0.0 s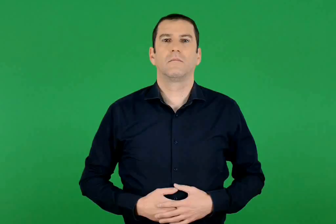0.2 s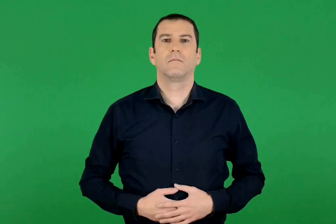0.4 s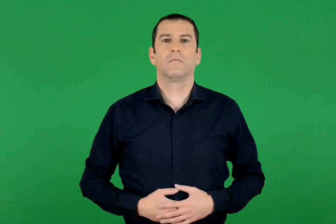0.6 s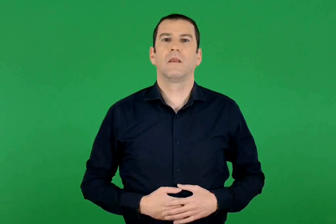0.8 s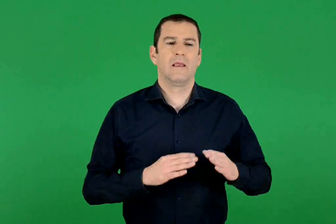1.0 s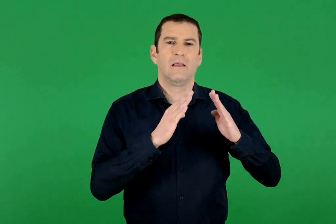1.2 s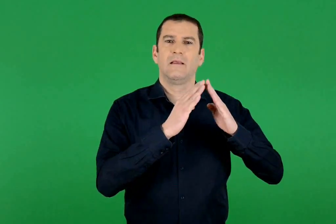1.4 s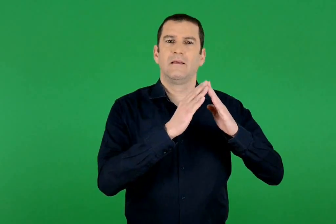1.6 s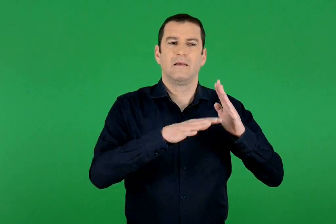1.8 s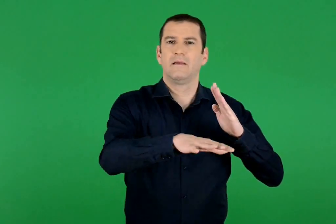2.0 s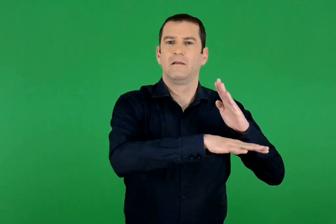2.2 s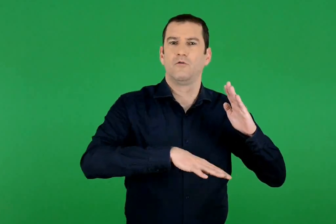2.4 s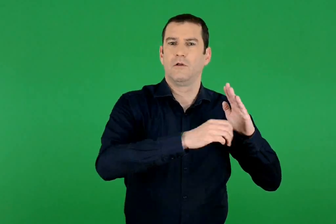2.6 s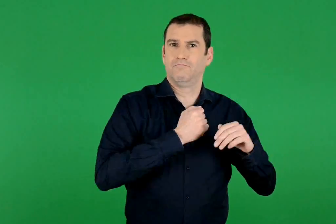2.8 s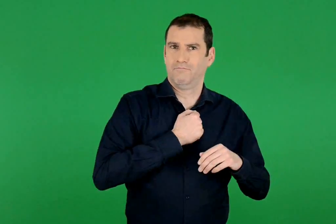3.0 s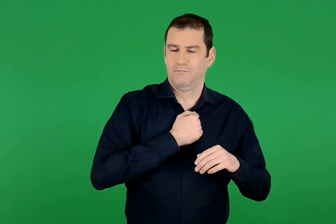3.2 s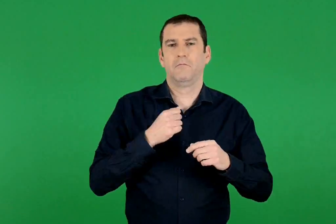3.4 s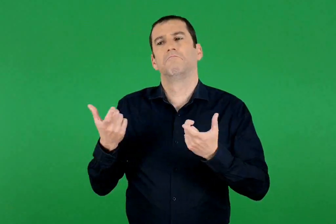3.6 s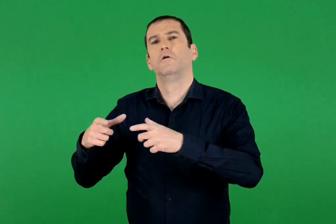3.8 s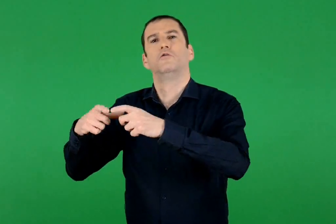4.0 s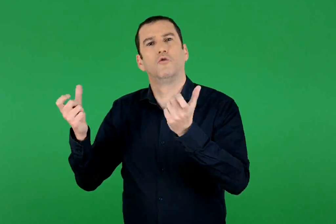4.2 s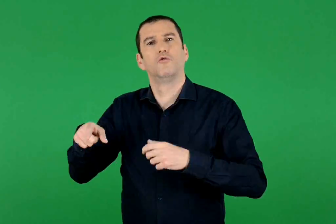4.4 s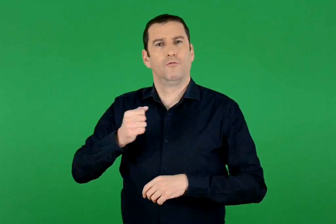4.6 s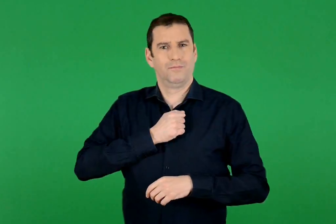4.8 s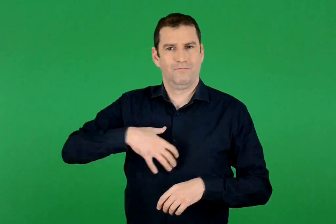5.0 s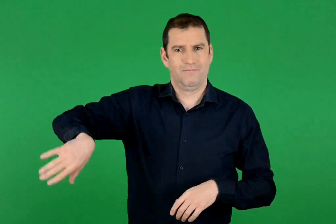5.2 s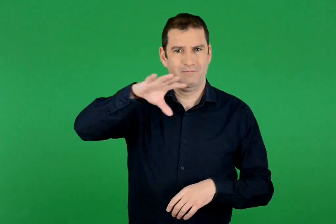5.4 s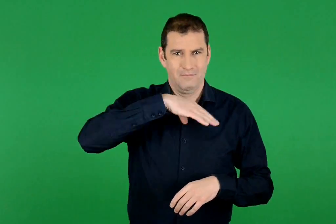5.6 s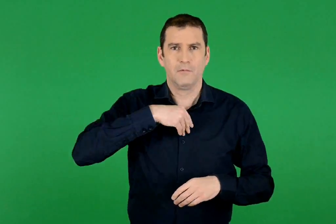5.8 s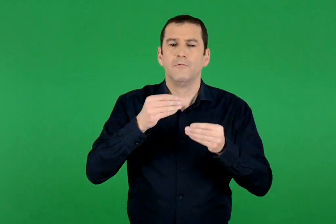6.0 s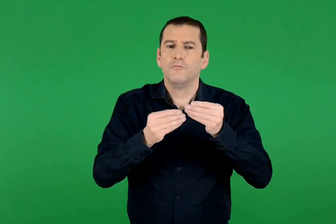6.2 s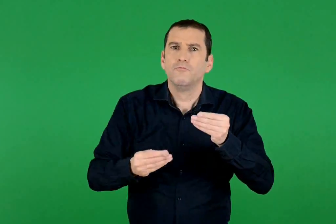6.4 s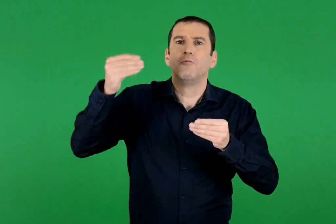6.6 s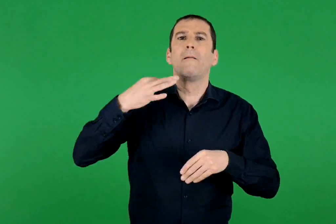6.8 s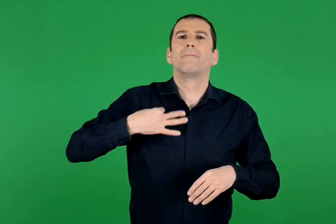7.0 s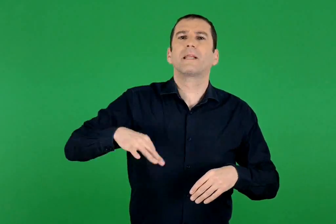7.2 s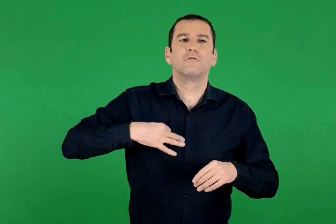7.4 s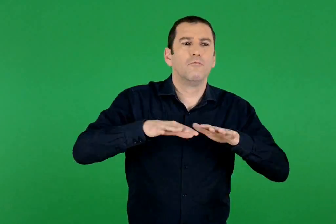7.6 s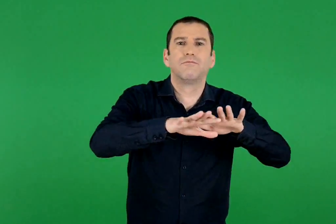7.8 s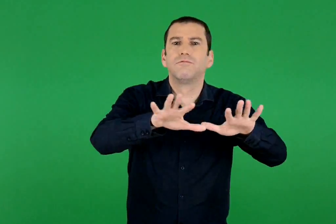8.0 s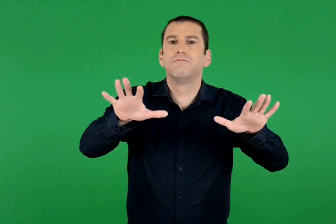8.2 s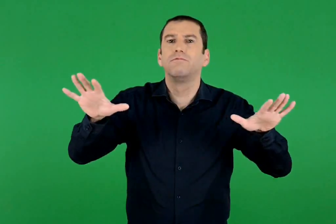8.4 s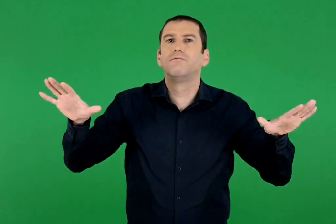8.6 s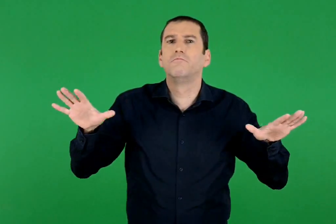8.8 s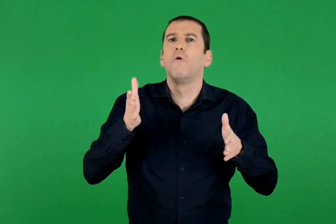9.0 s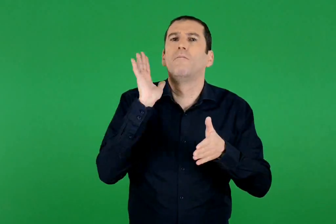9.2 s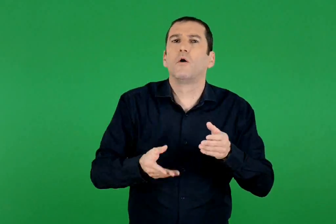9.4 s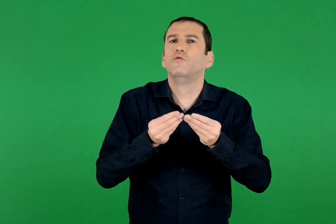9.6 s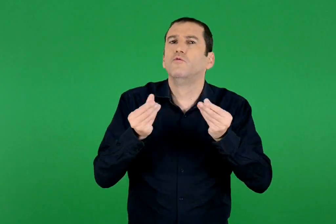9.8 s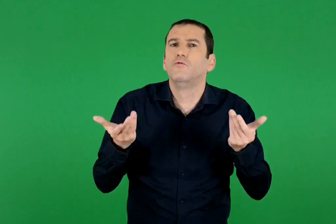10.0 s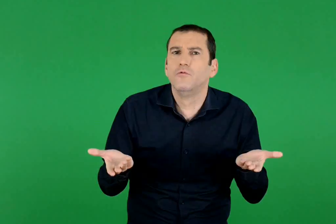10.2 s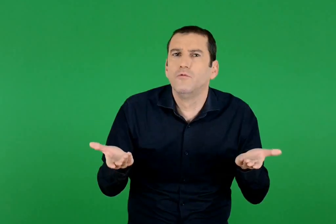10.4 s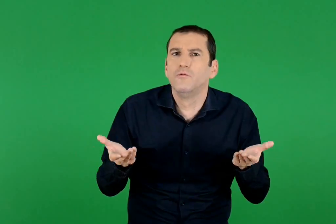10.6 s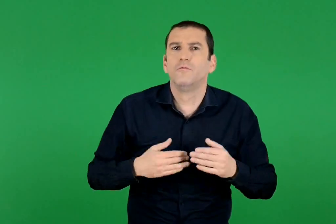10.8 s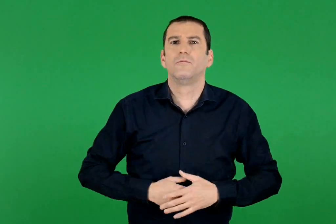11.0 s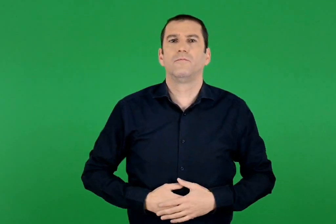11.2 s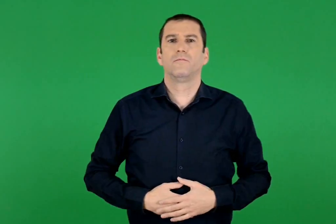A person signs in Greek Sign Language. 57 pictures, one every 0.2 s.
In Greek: πώς θα μπορούσε η γειτονιά μας και το σχολείο μας να έχει περισσότερο πράσινο ;
